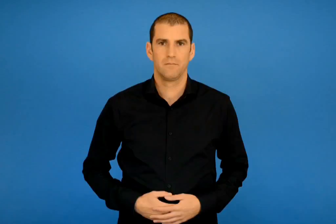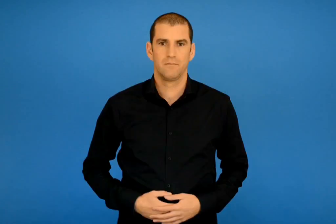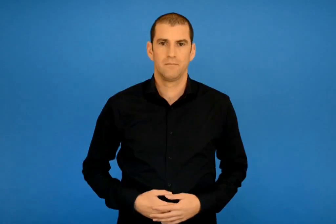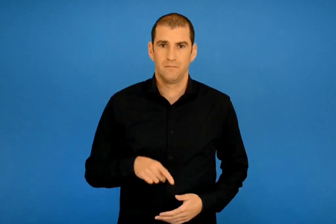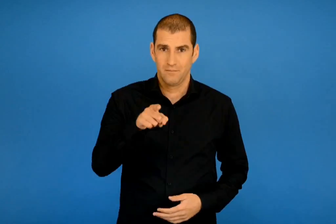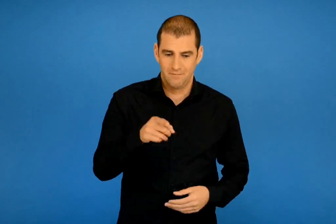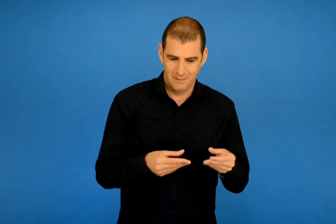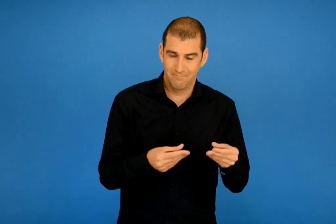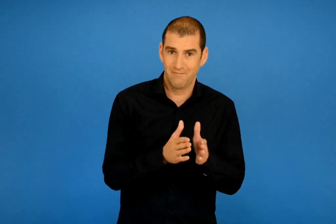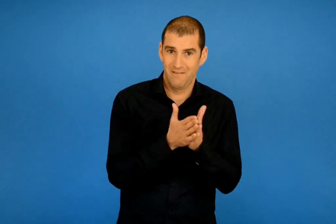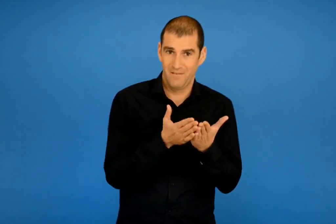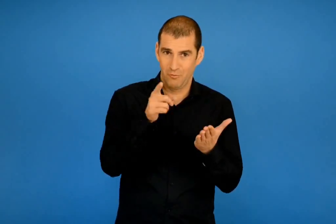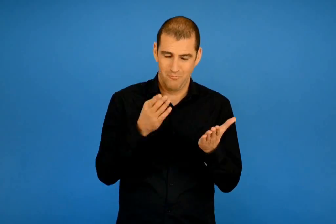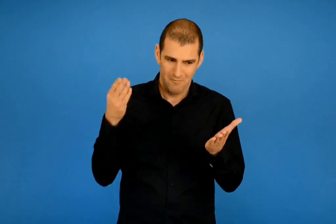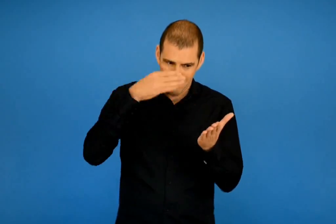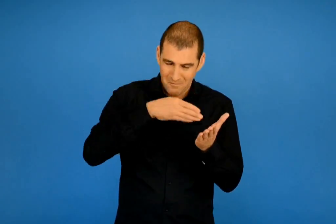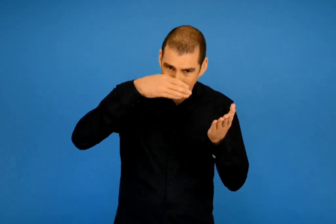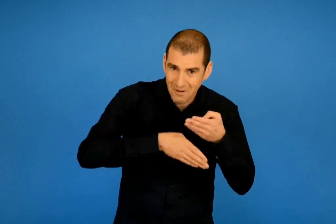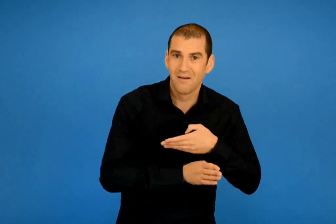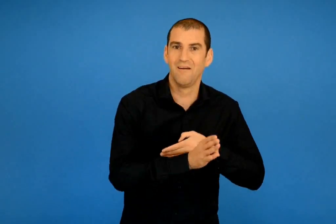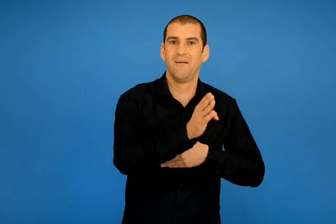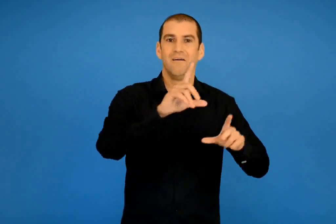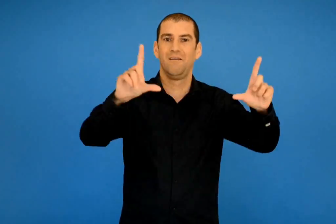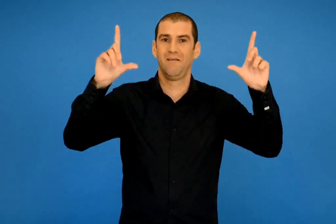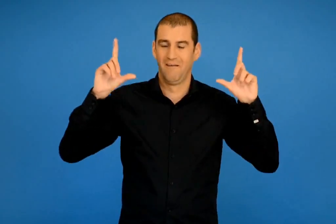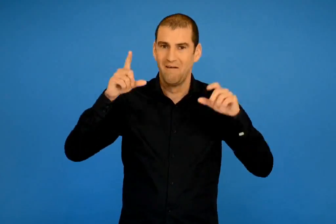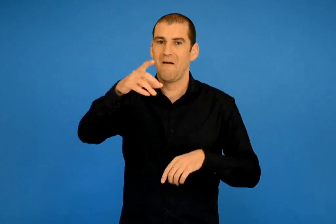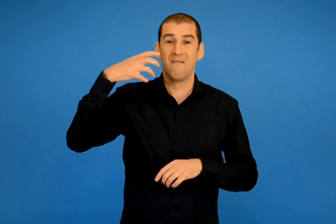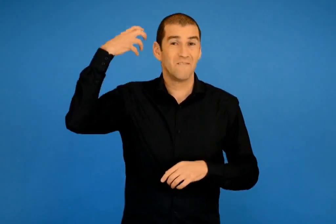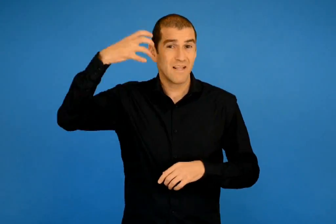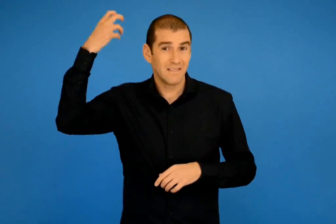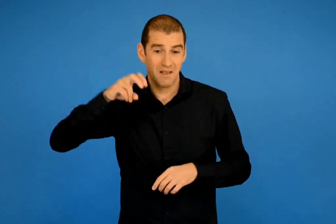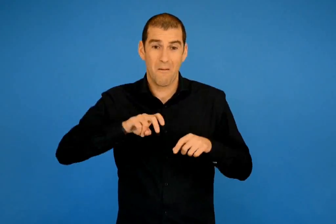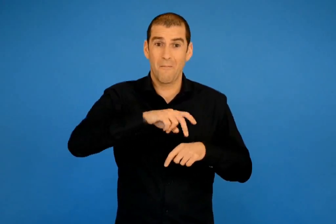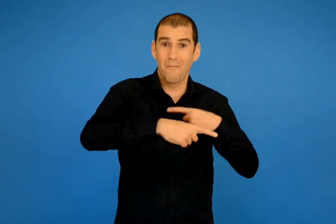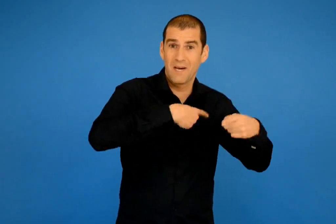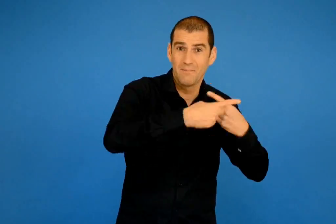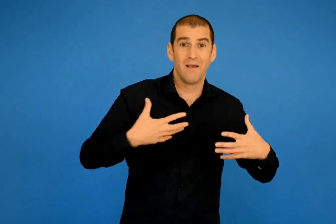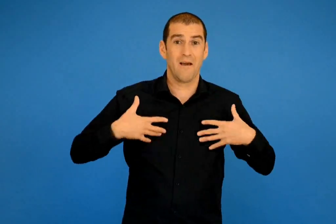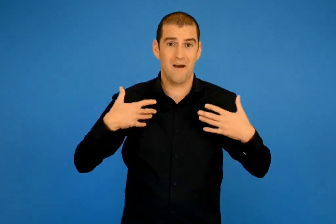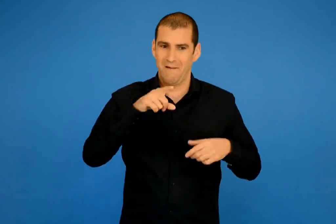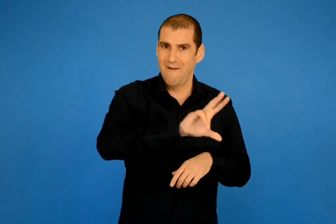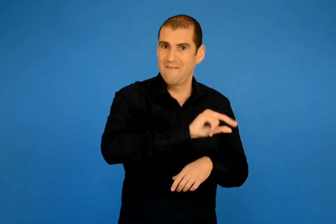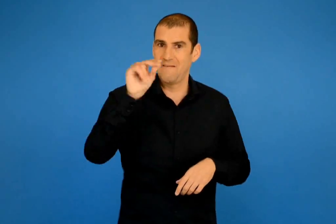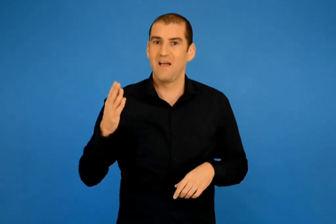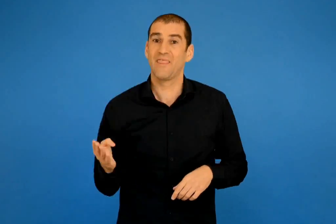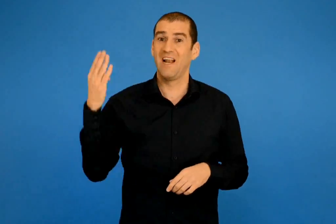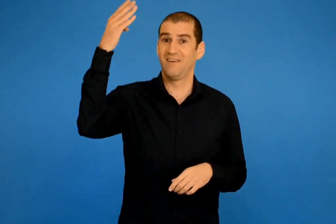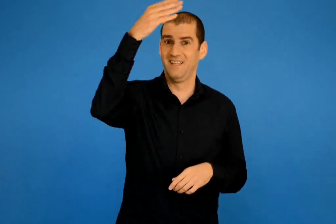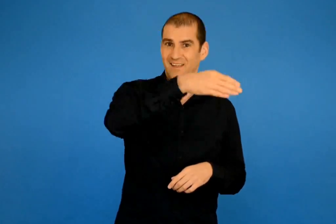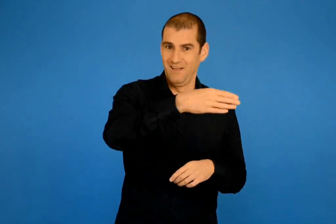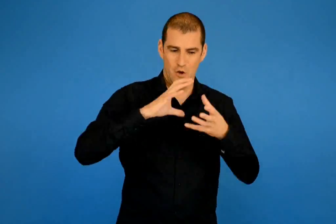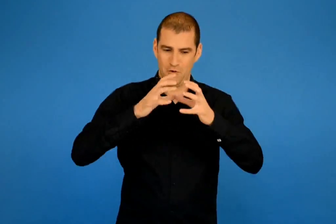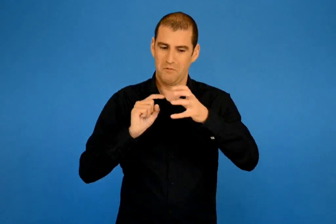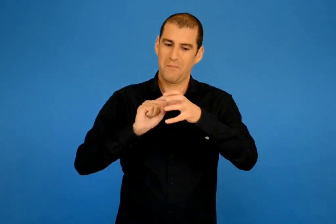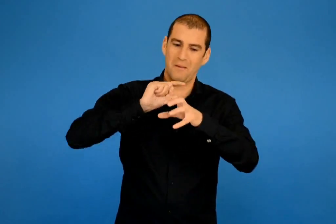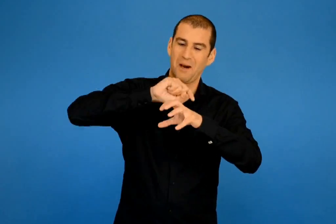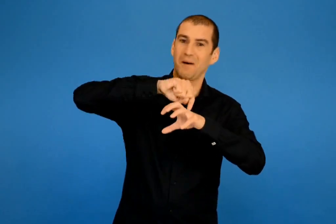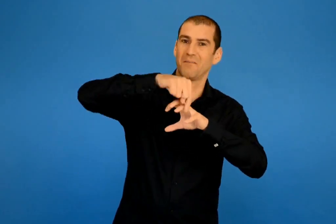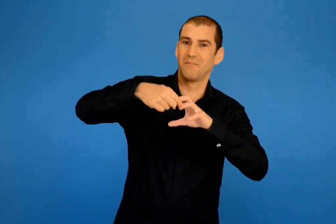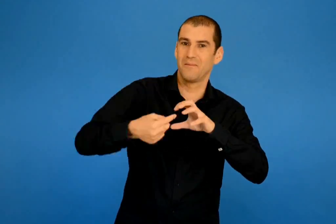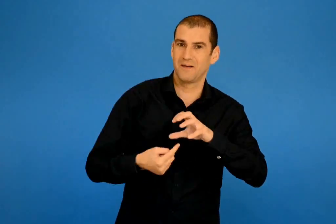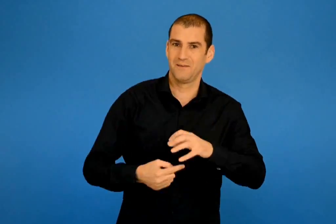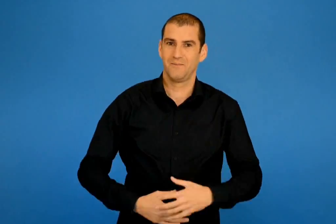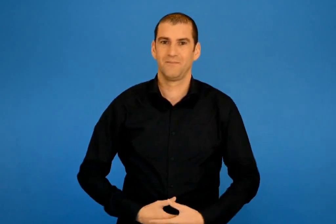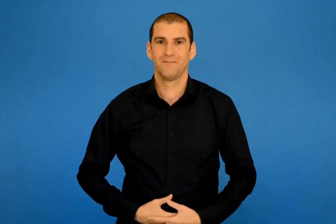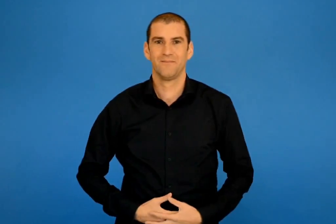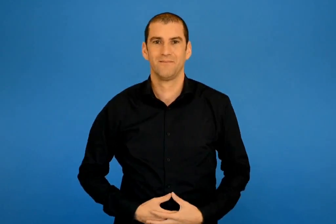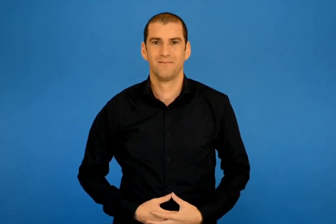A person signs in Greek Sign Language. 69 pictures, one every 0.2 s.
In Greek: κρατάς στα χεριά σου εάν ανθολόγιο φαντασίας περιπέτειας και χαράς που ελπίζουμε σαν δελφίνι να σε ταξιδέψει στον πολιτισμό όλου του κόσμου
